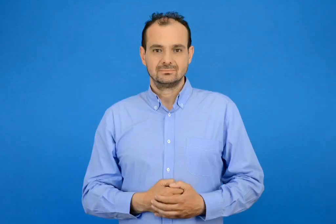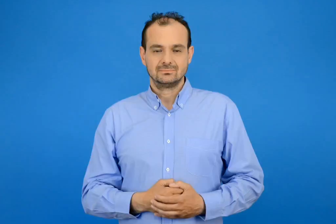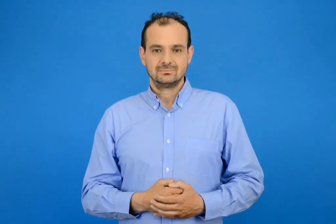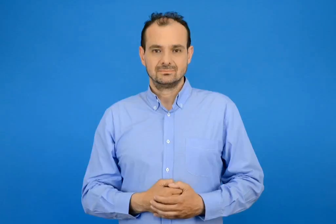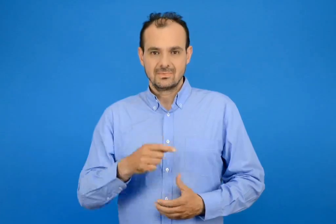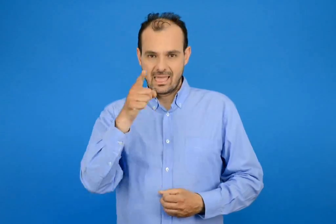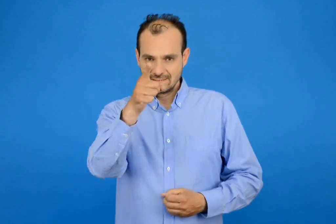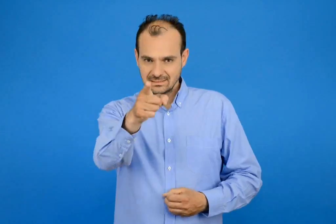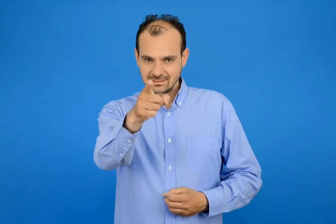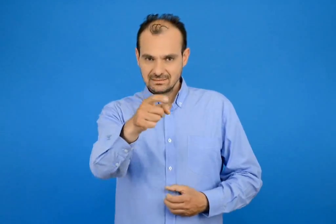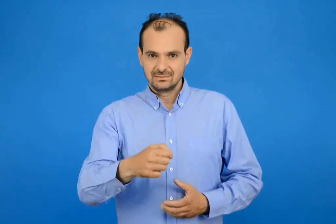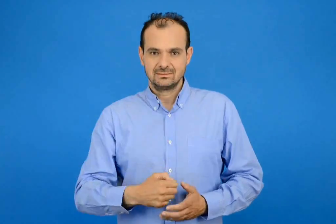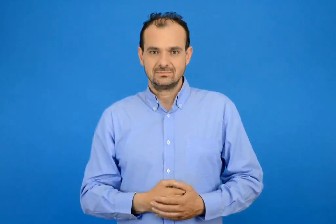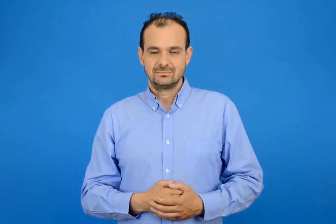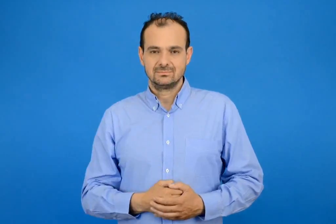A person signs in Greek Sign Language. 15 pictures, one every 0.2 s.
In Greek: εσύ
